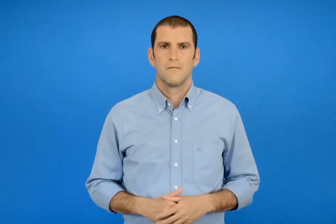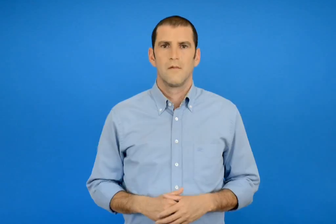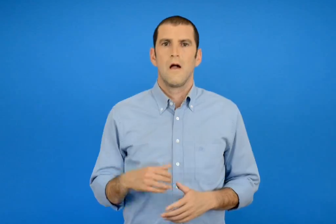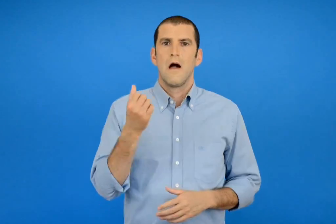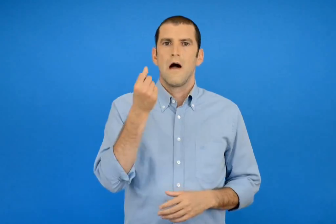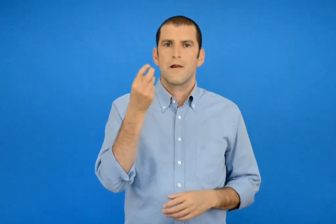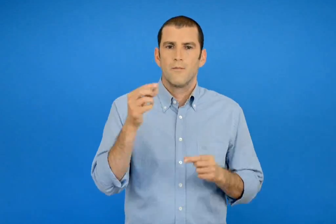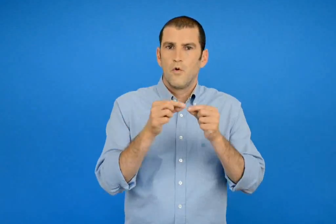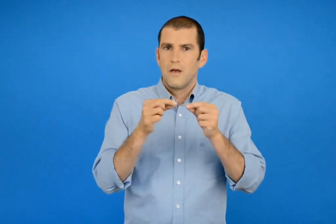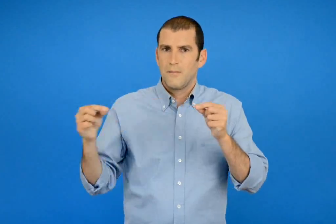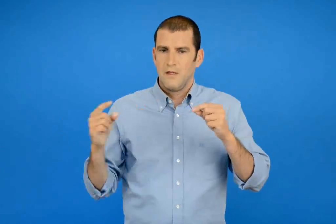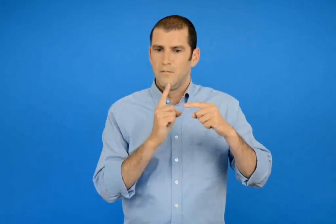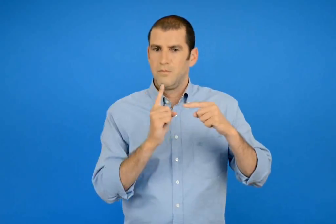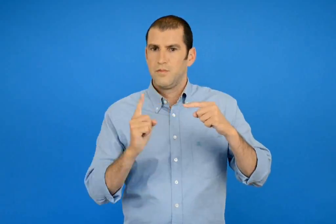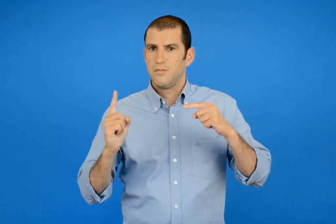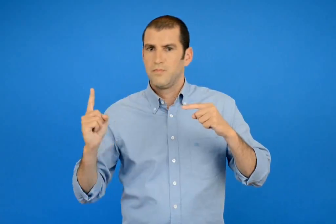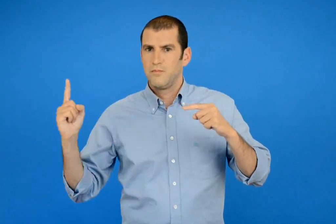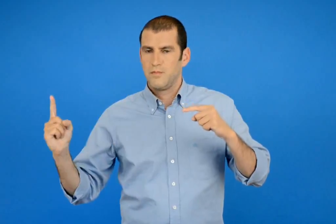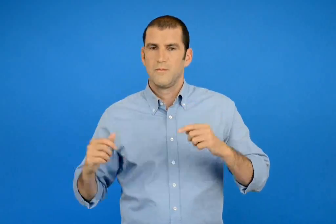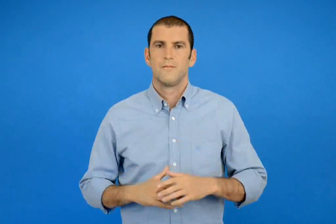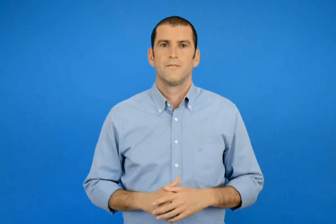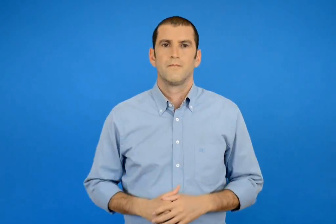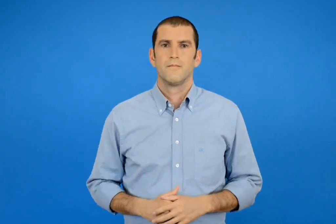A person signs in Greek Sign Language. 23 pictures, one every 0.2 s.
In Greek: στην αριθμογραμμή
